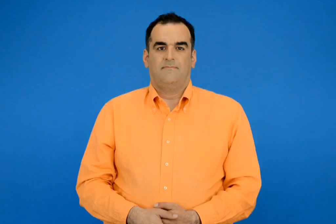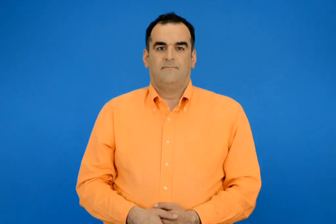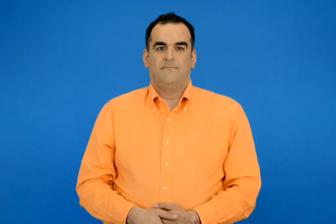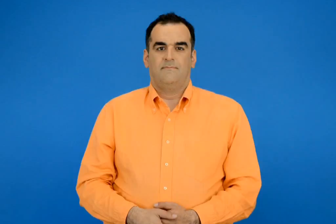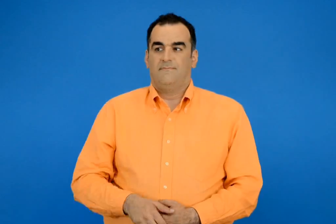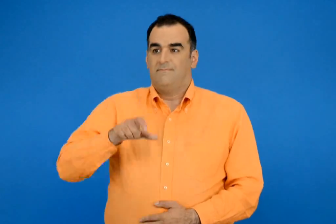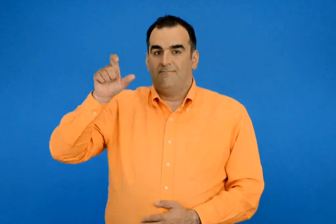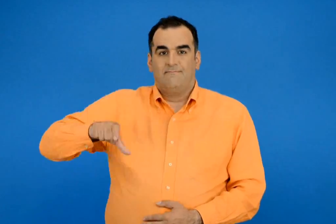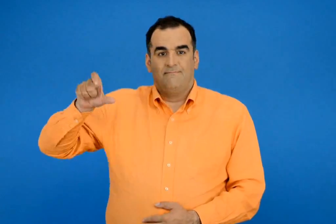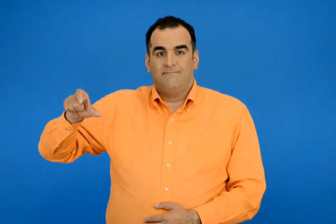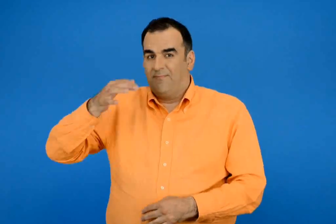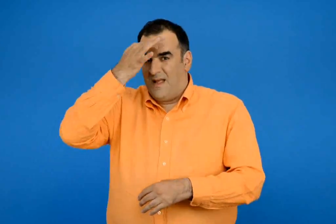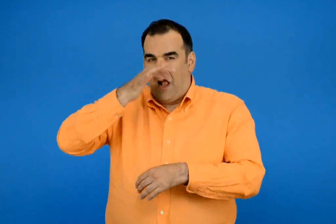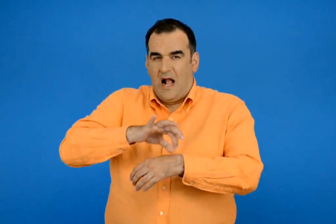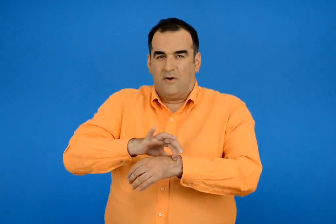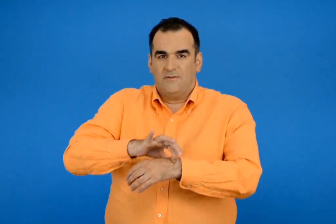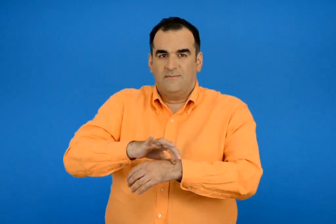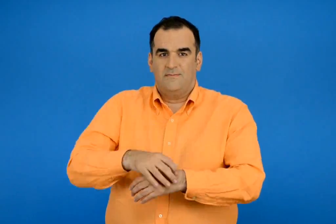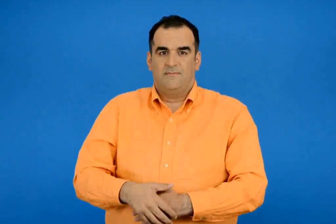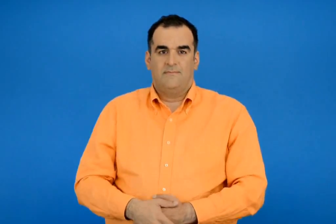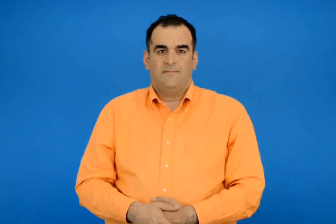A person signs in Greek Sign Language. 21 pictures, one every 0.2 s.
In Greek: άρρωστοι
